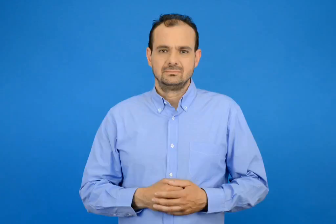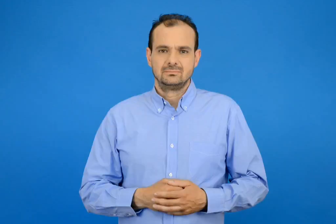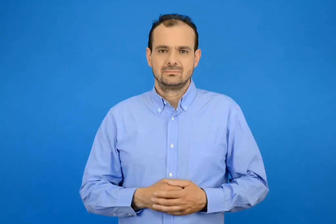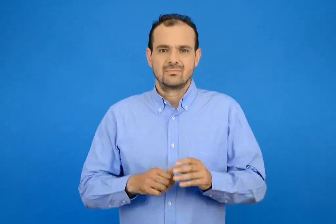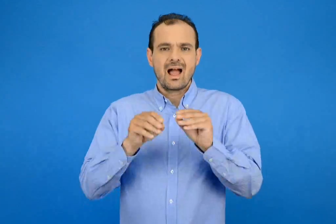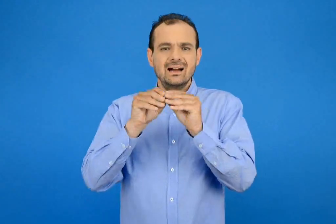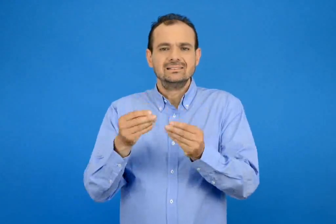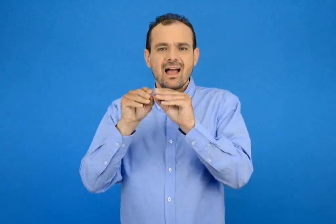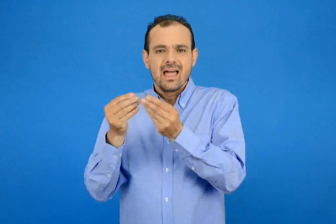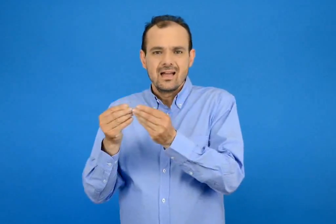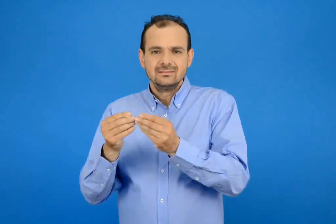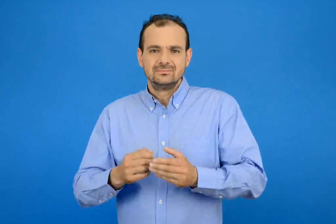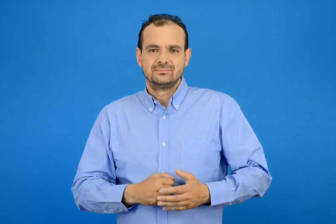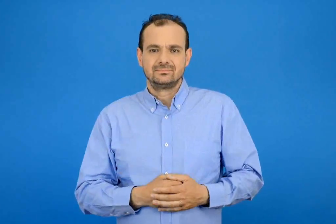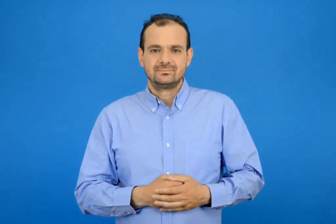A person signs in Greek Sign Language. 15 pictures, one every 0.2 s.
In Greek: καστανά
